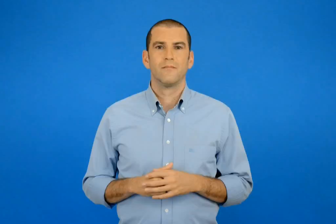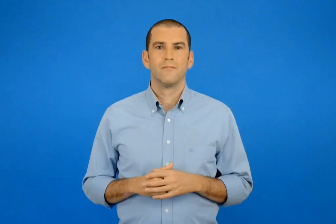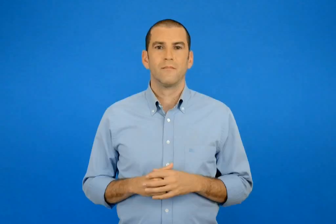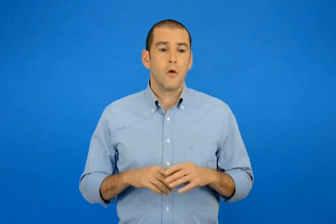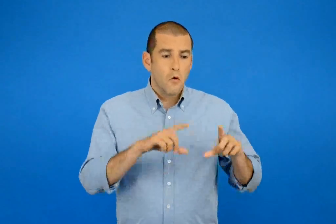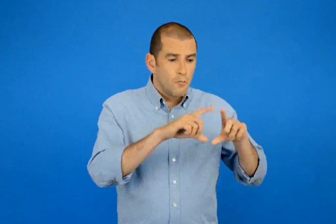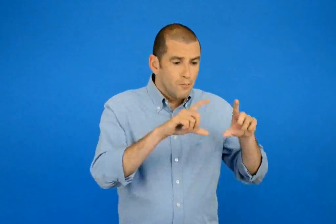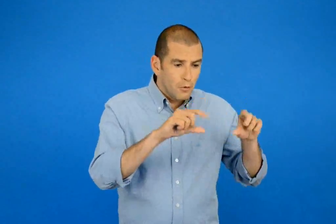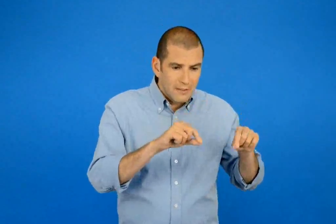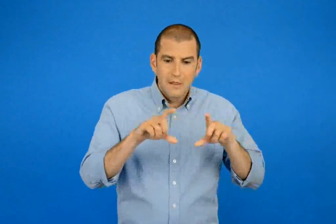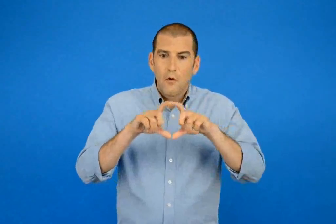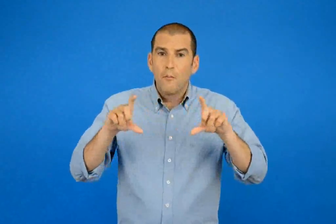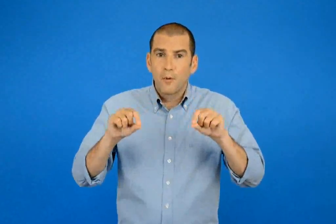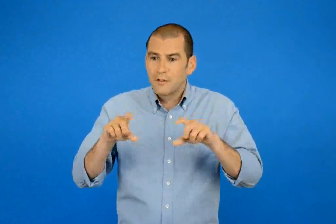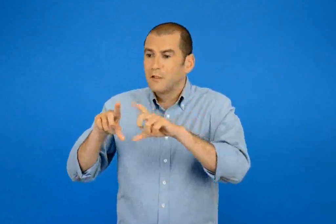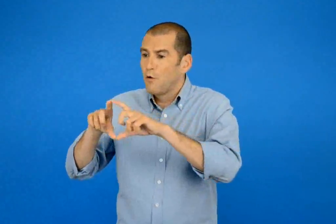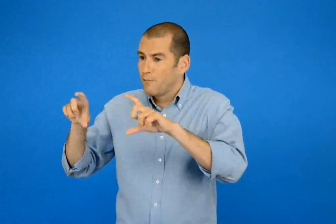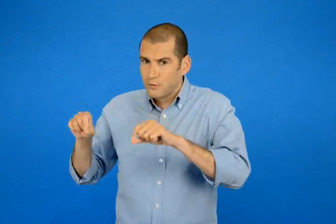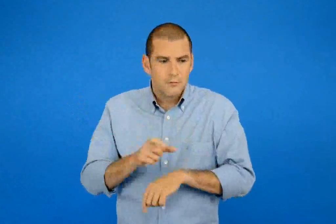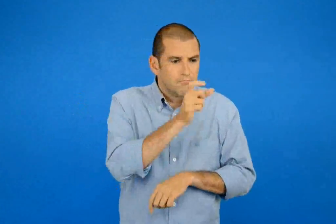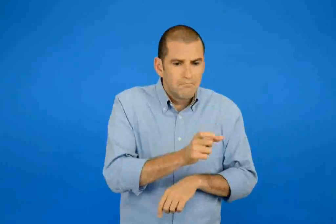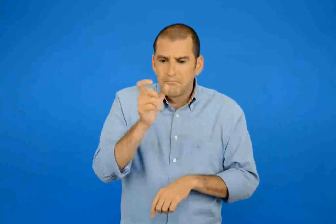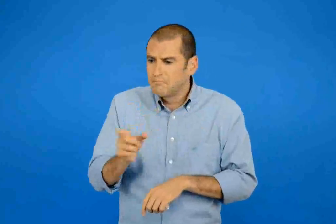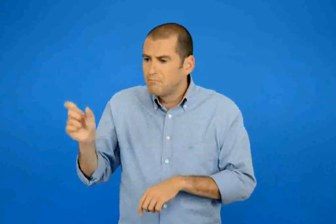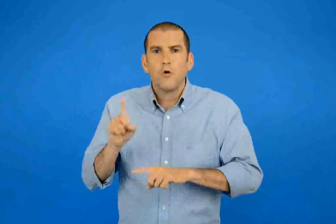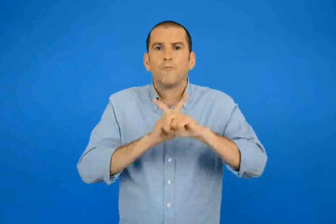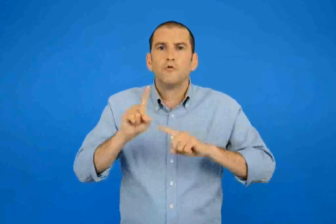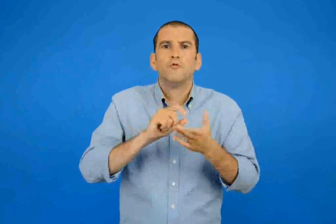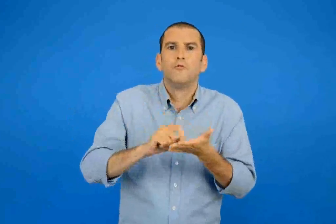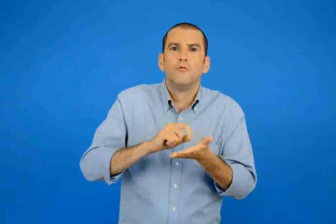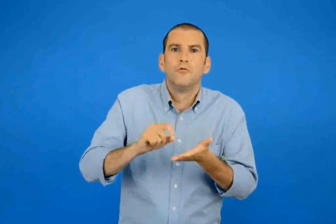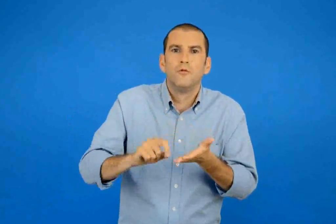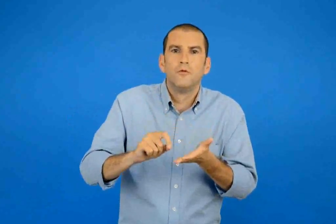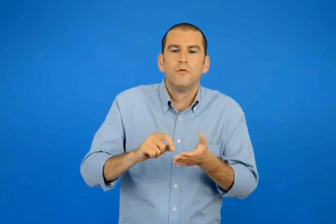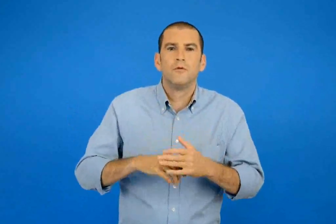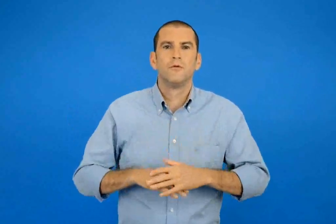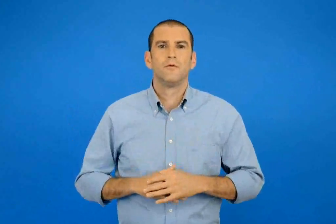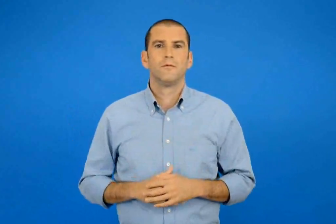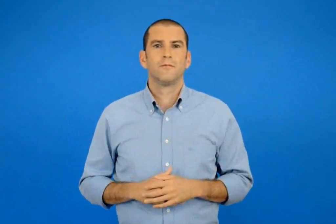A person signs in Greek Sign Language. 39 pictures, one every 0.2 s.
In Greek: ποιός έγραψε την κάθε πρόσκληση ;
